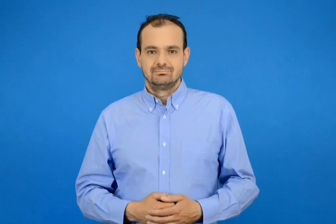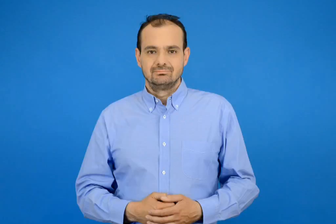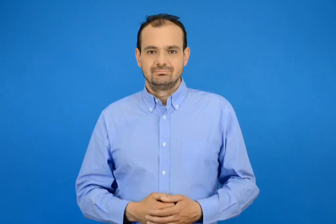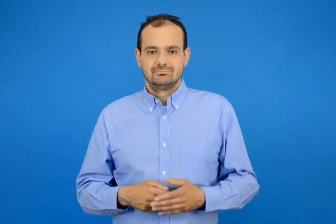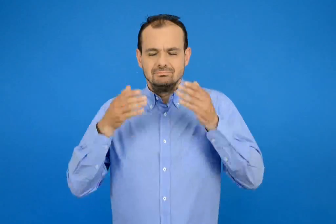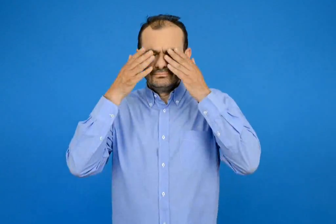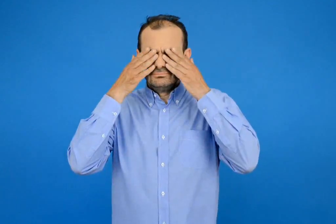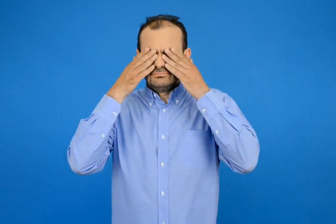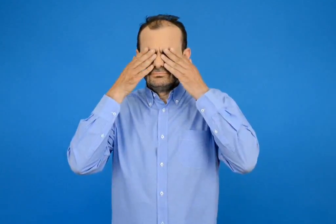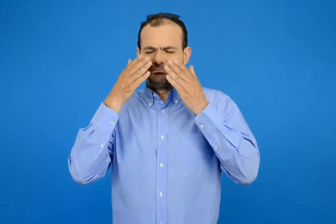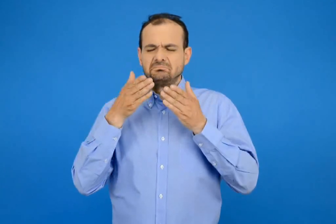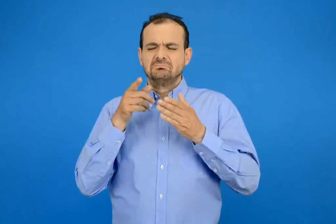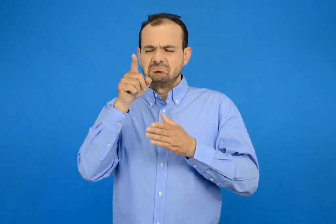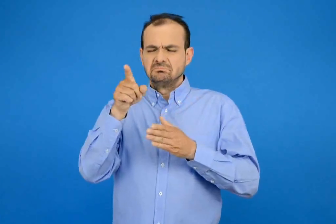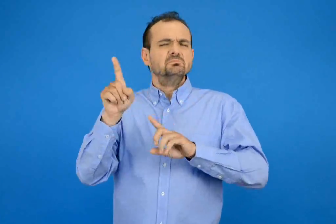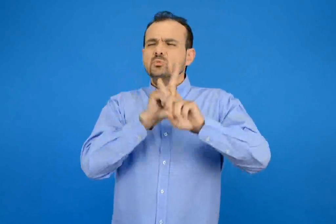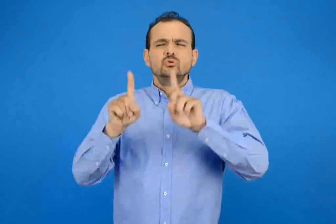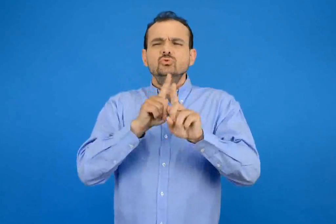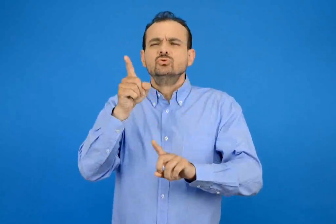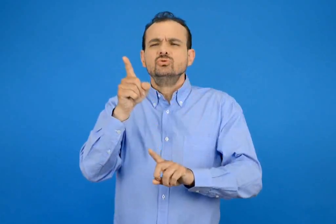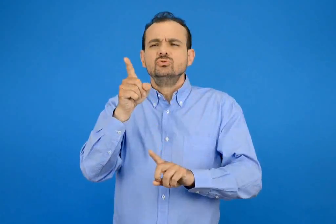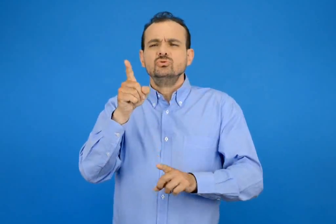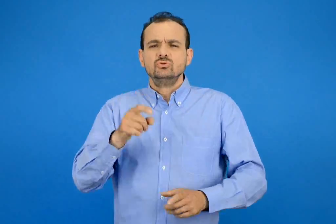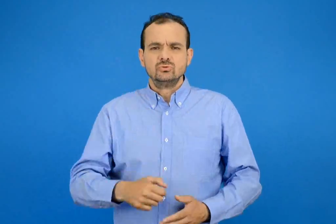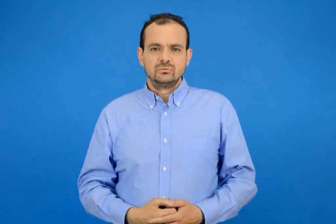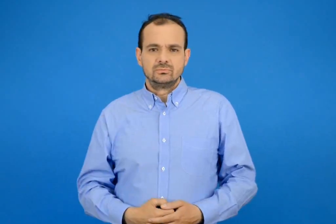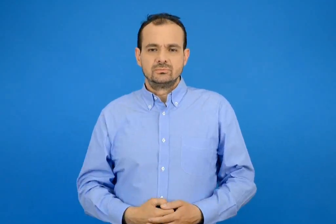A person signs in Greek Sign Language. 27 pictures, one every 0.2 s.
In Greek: ποιος είσαι ;
